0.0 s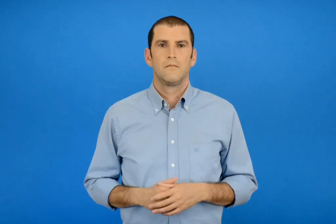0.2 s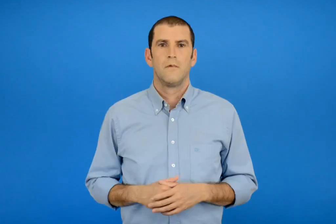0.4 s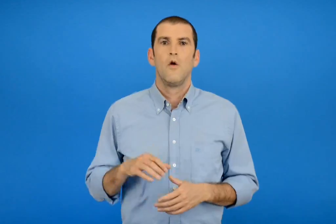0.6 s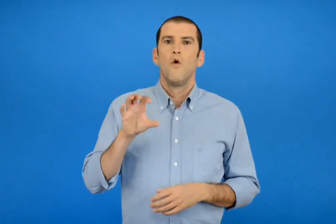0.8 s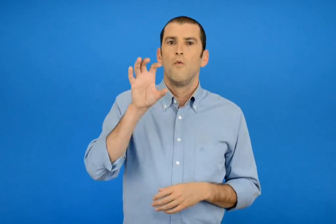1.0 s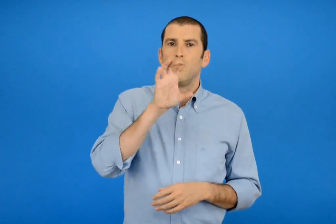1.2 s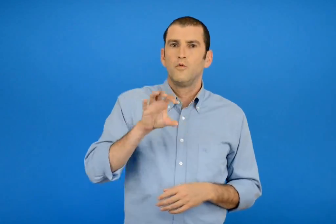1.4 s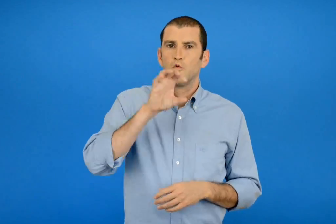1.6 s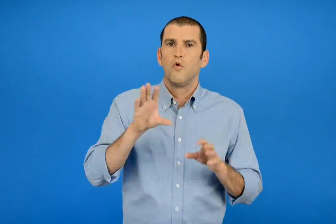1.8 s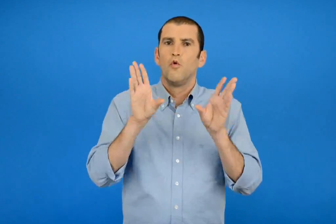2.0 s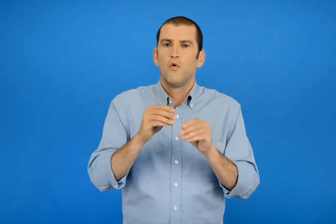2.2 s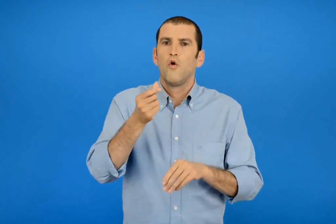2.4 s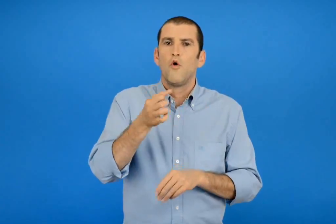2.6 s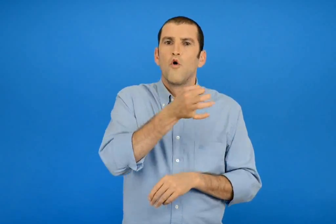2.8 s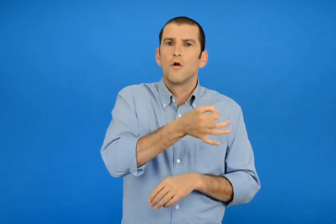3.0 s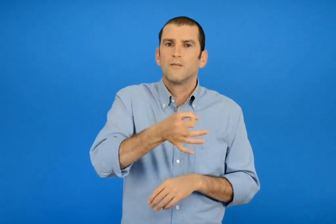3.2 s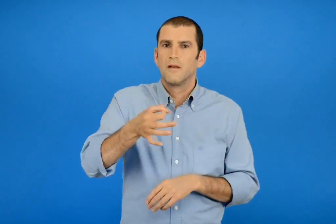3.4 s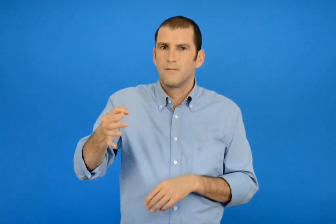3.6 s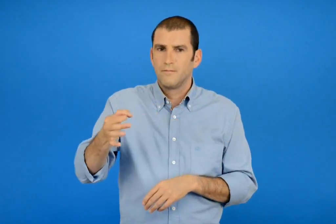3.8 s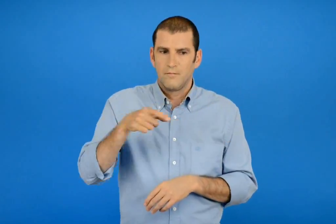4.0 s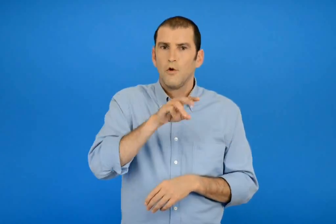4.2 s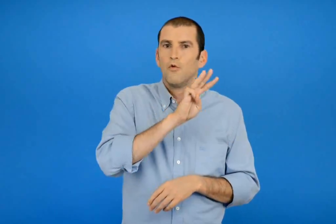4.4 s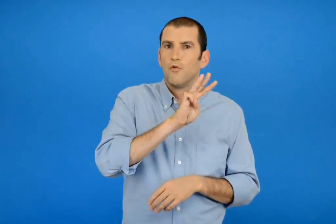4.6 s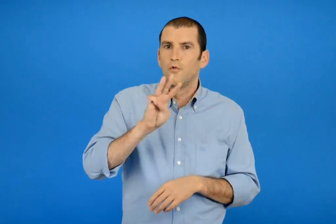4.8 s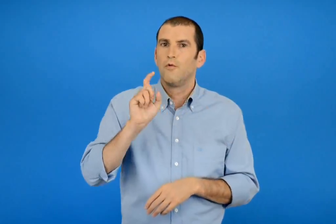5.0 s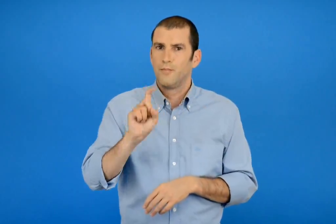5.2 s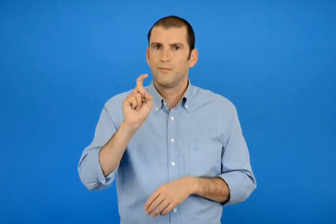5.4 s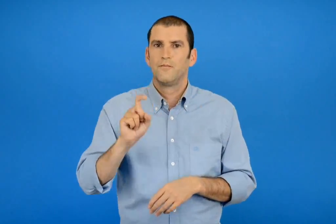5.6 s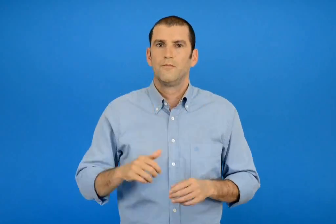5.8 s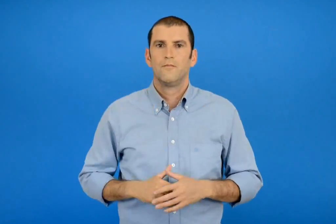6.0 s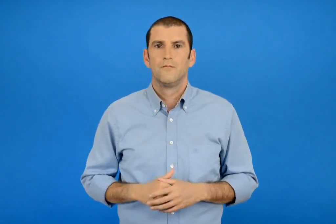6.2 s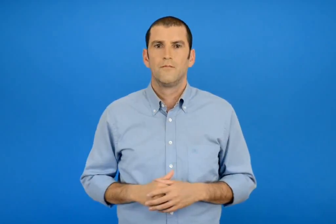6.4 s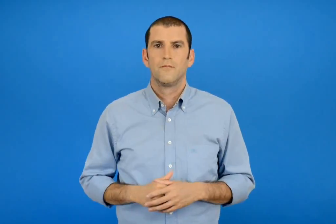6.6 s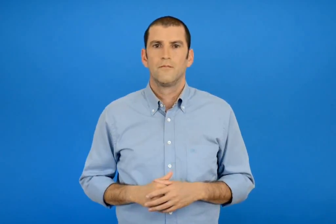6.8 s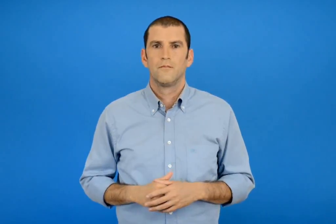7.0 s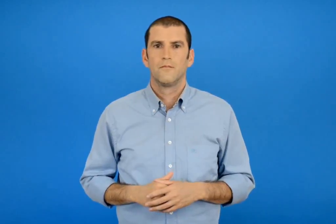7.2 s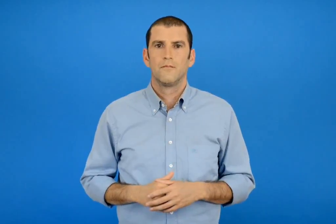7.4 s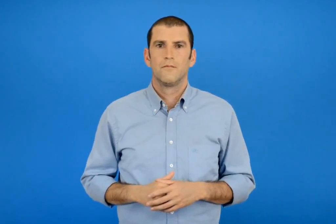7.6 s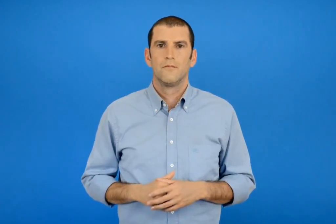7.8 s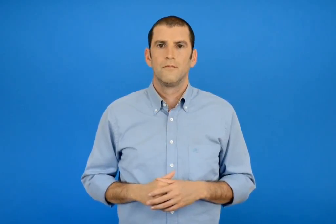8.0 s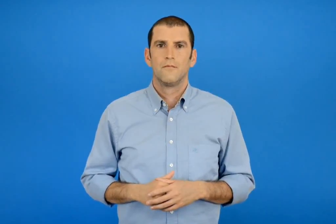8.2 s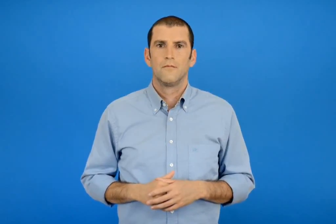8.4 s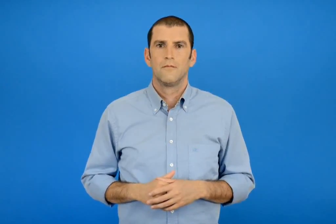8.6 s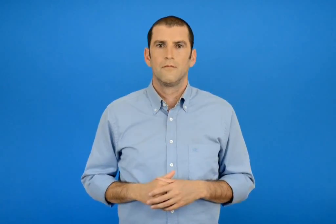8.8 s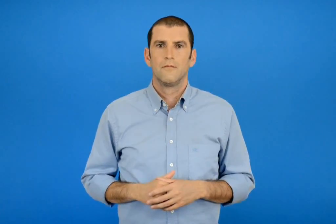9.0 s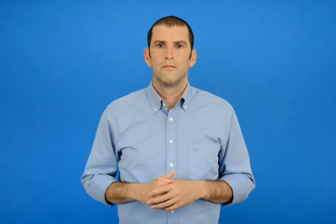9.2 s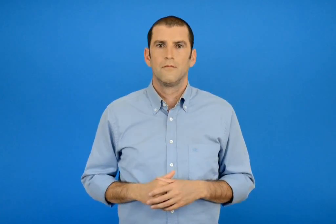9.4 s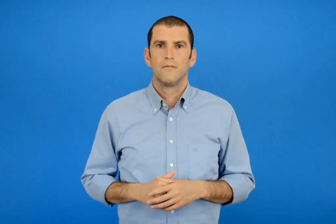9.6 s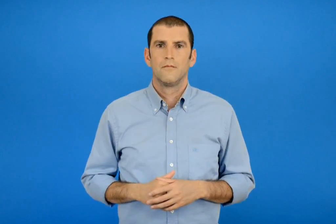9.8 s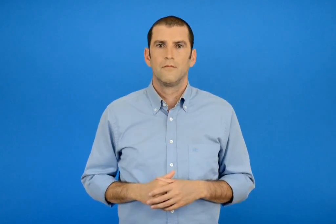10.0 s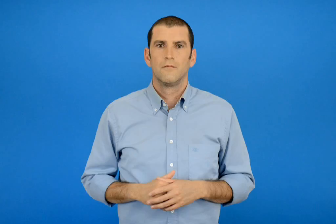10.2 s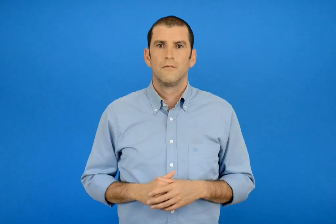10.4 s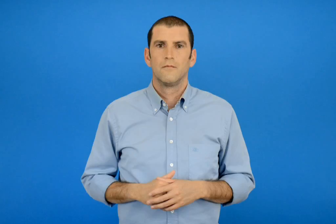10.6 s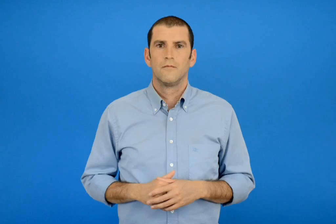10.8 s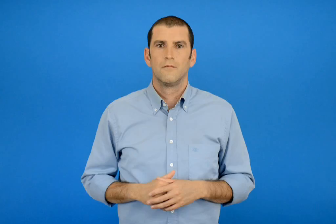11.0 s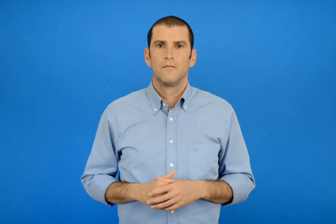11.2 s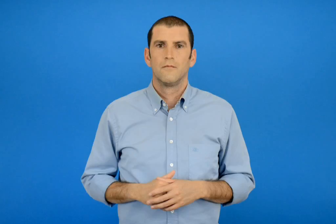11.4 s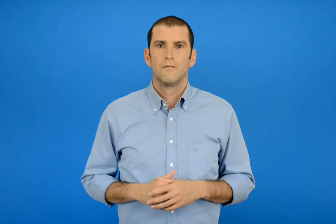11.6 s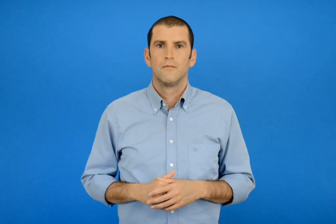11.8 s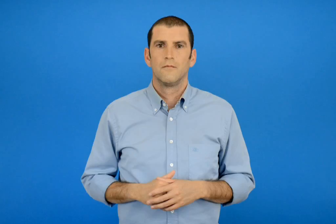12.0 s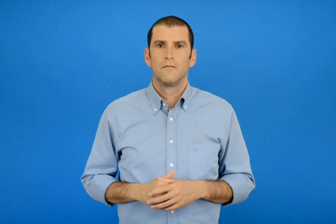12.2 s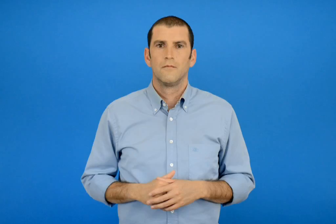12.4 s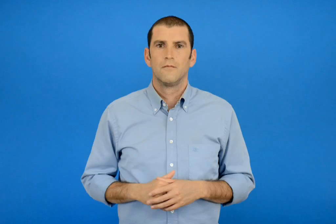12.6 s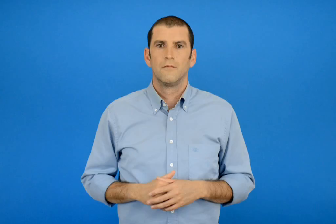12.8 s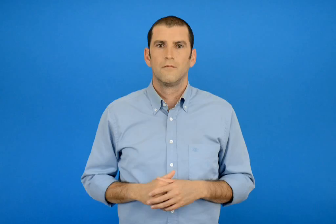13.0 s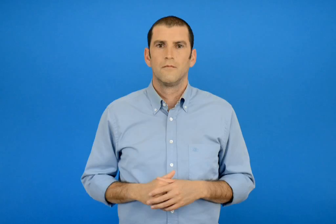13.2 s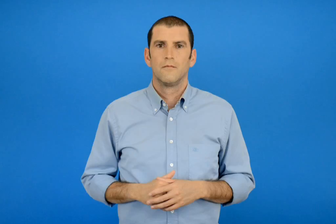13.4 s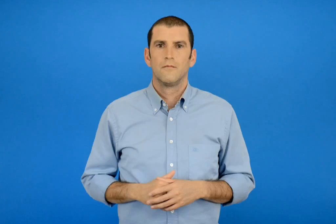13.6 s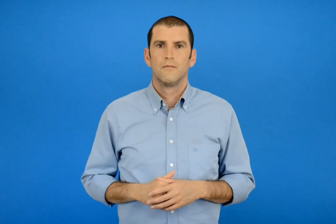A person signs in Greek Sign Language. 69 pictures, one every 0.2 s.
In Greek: νομισματικό μουσείο
